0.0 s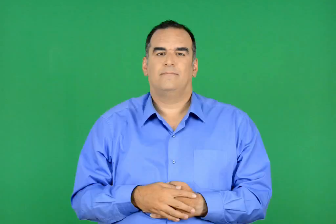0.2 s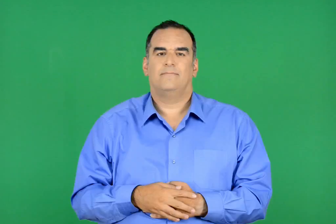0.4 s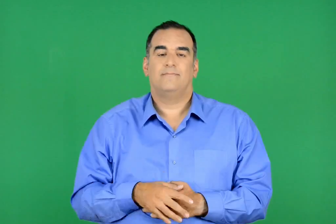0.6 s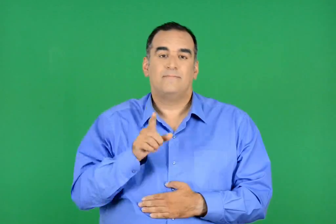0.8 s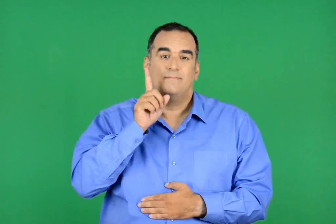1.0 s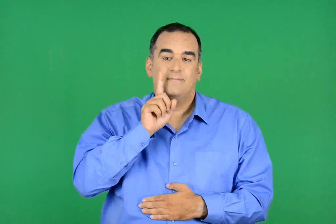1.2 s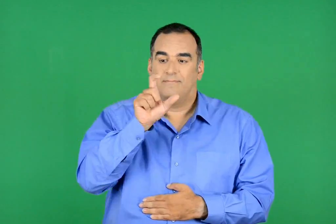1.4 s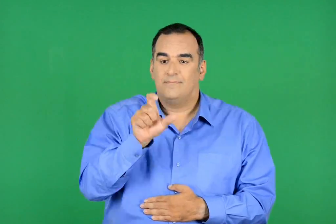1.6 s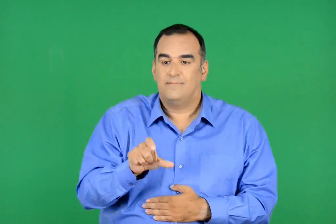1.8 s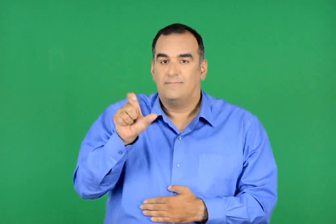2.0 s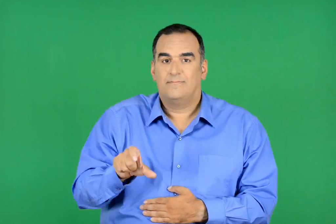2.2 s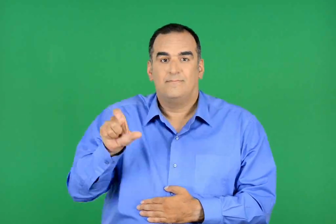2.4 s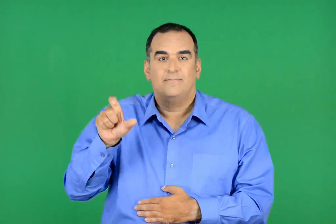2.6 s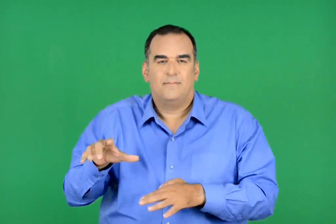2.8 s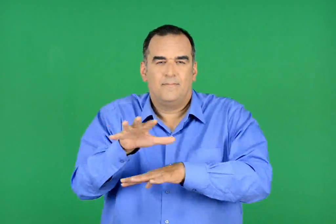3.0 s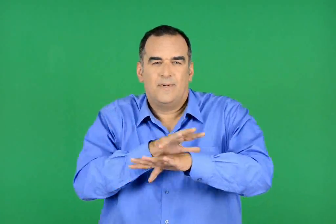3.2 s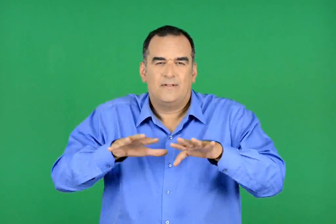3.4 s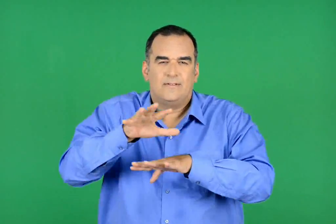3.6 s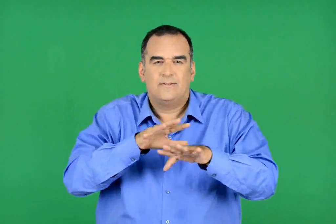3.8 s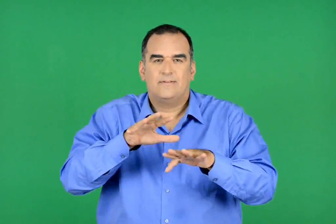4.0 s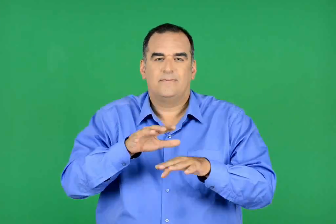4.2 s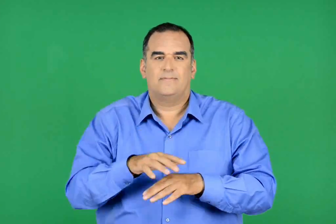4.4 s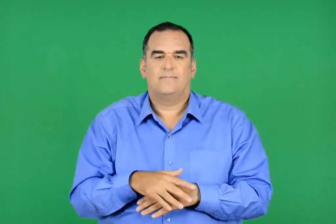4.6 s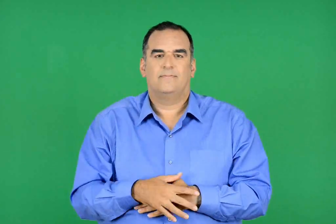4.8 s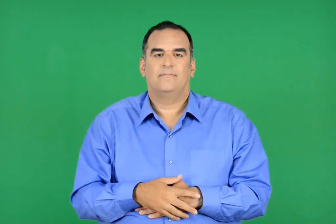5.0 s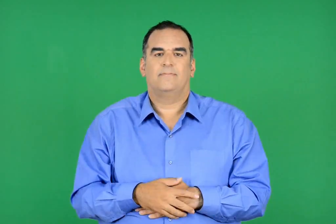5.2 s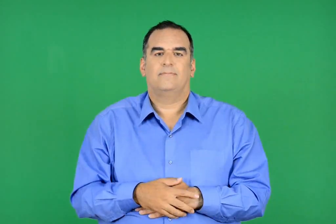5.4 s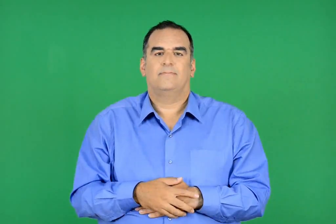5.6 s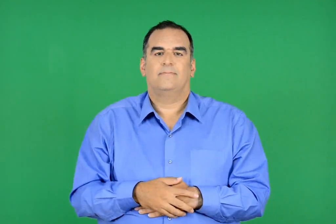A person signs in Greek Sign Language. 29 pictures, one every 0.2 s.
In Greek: οι µμάγισσες
